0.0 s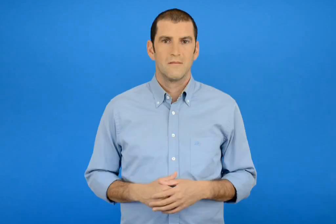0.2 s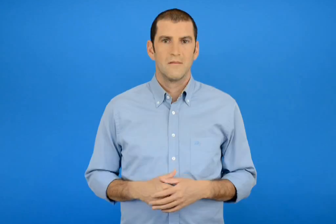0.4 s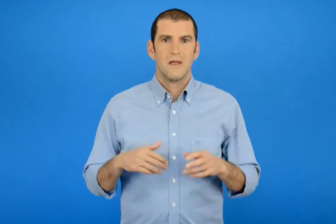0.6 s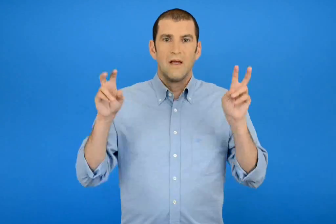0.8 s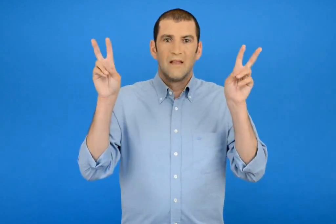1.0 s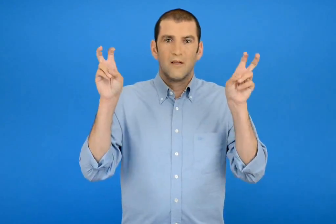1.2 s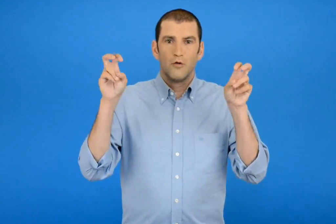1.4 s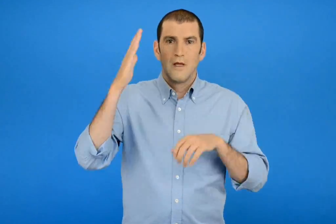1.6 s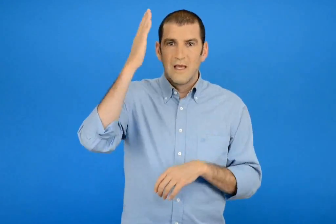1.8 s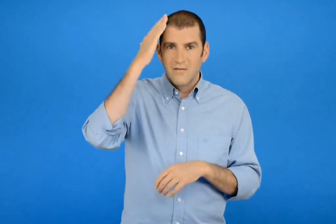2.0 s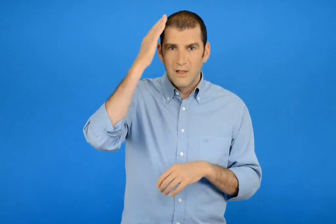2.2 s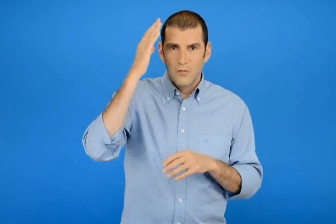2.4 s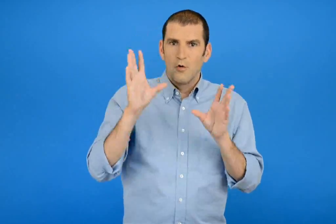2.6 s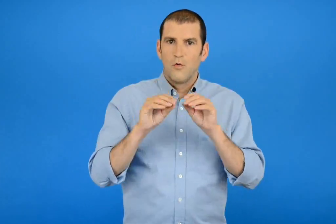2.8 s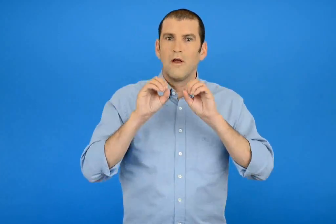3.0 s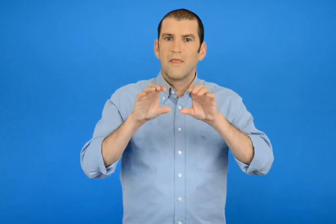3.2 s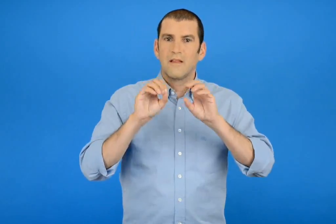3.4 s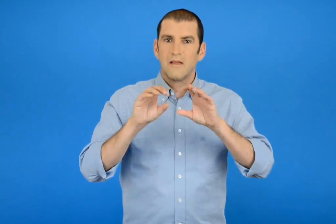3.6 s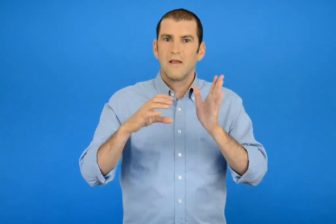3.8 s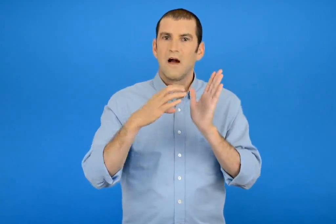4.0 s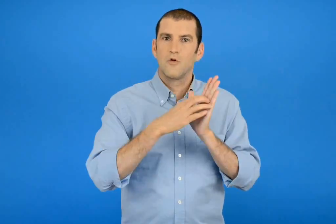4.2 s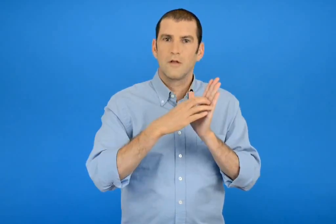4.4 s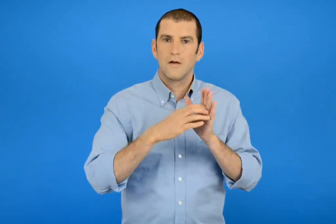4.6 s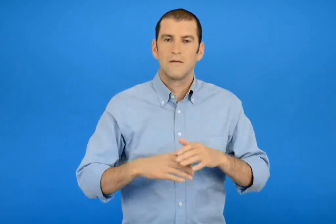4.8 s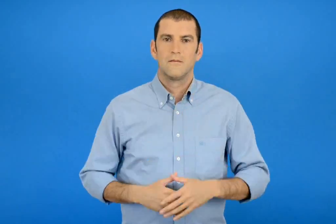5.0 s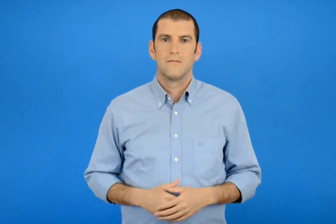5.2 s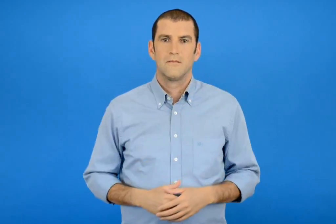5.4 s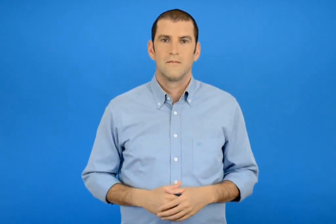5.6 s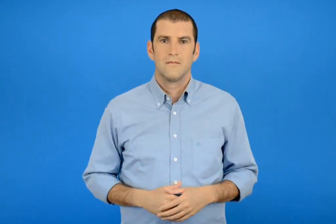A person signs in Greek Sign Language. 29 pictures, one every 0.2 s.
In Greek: τίτλος κεφαλαίου διδακτικής ενότητας
